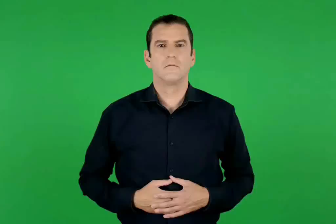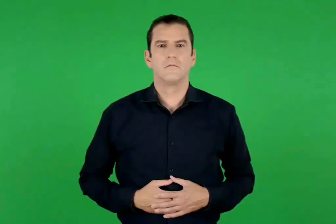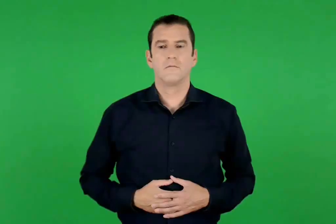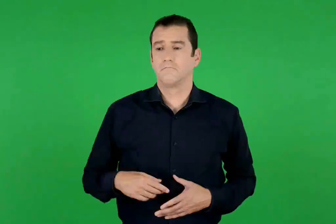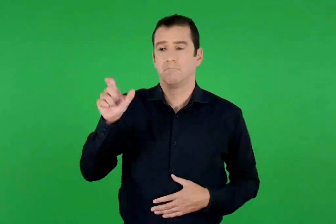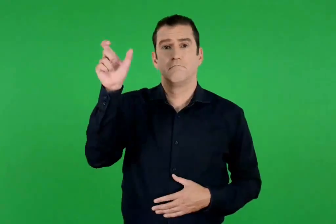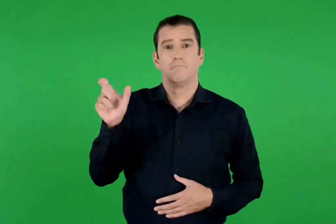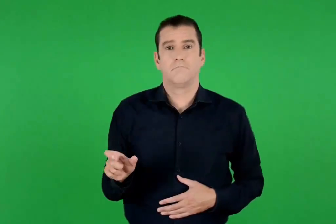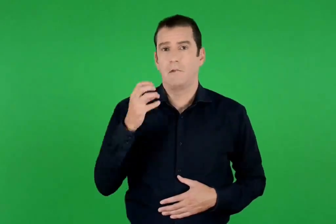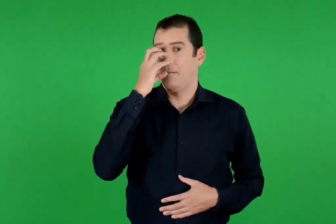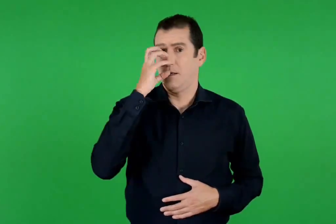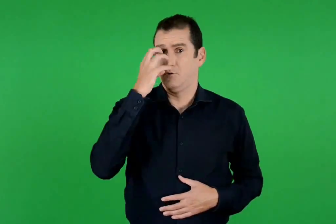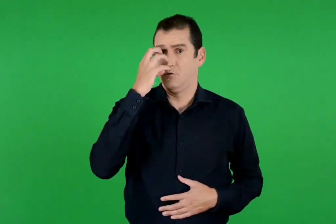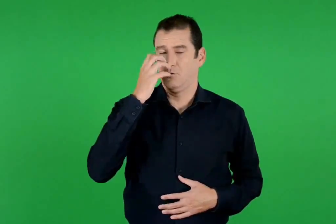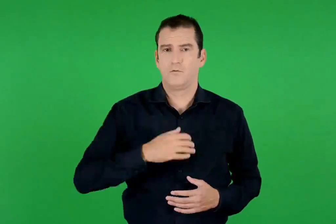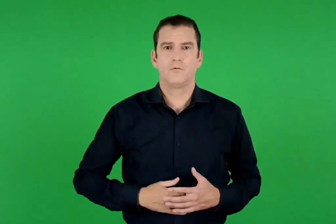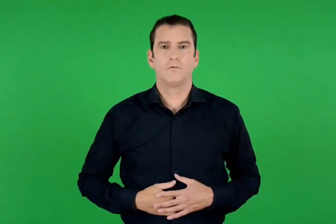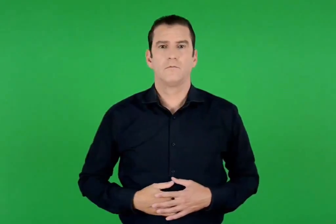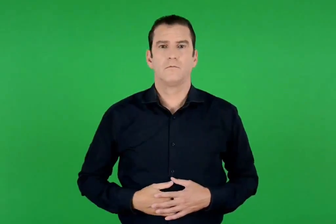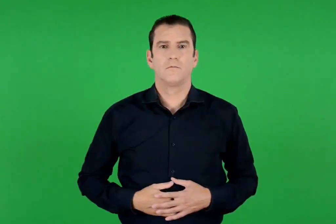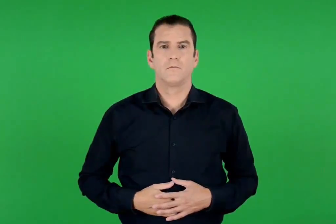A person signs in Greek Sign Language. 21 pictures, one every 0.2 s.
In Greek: ο παλιάτσος
